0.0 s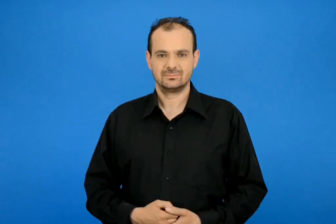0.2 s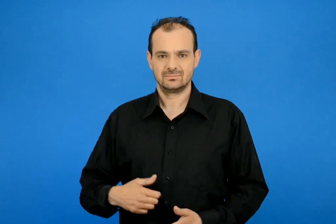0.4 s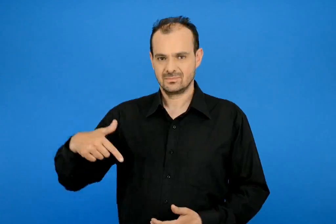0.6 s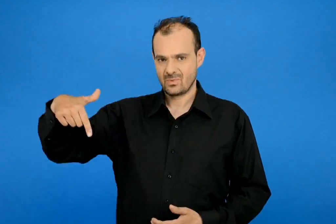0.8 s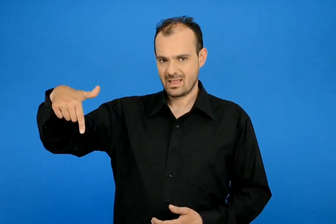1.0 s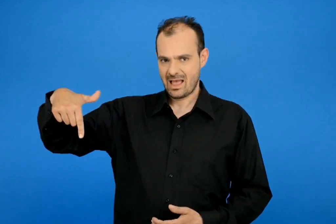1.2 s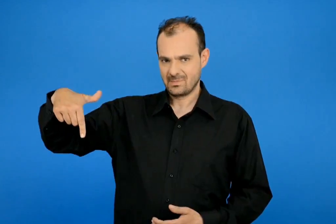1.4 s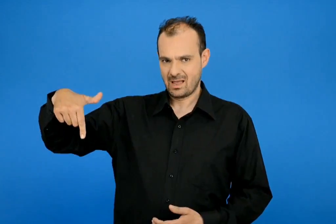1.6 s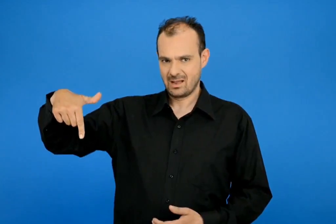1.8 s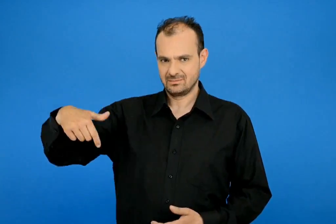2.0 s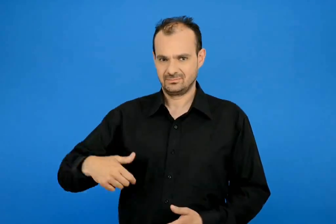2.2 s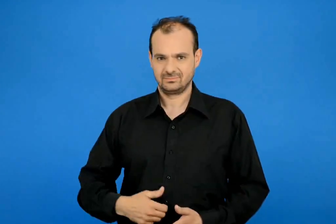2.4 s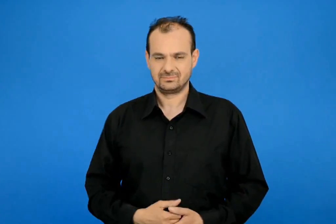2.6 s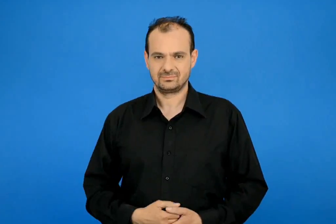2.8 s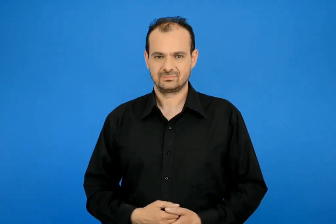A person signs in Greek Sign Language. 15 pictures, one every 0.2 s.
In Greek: γάμα
